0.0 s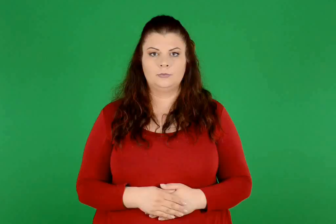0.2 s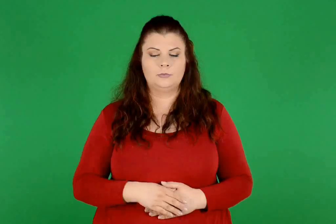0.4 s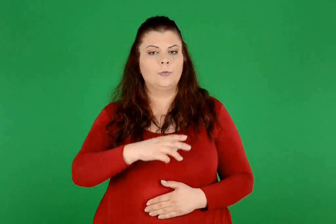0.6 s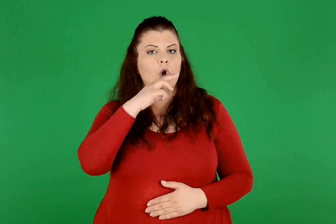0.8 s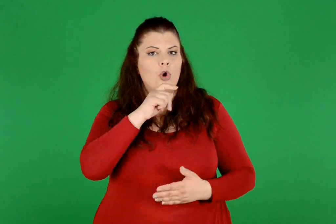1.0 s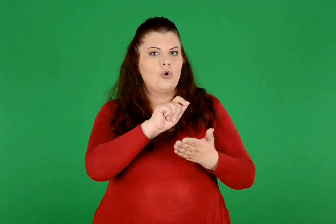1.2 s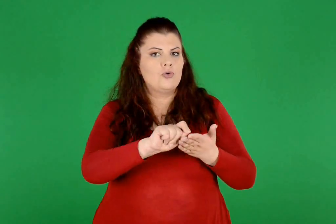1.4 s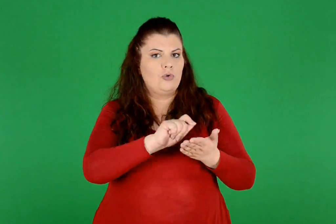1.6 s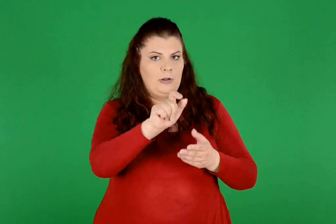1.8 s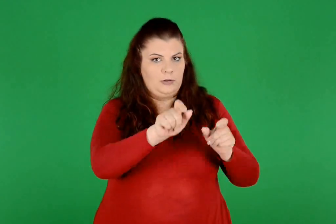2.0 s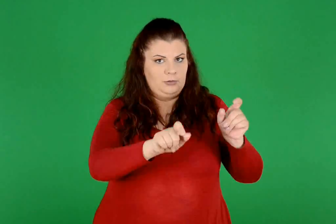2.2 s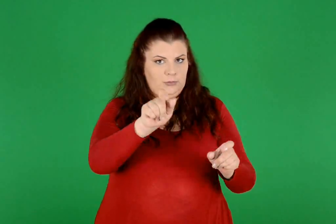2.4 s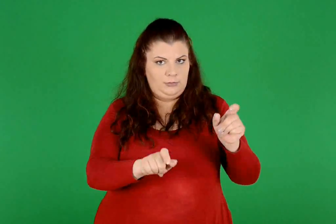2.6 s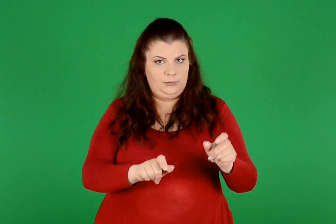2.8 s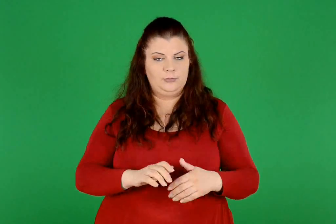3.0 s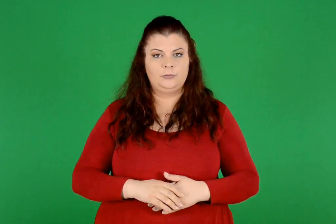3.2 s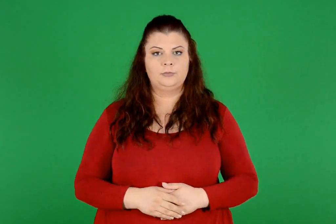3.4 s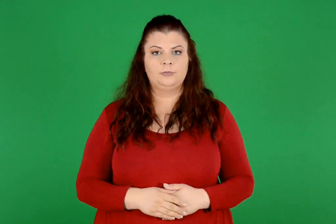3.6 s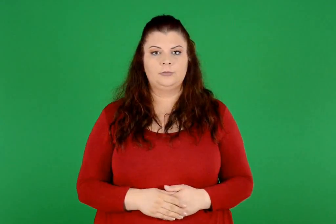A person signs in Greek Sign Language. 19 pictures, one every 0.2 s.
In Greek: λογοτέχνες
